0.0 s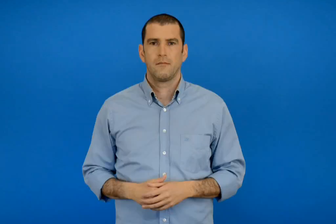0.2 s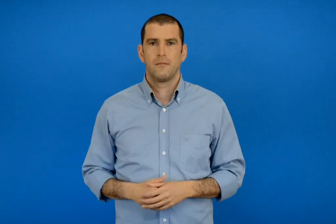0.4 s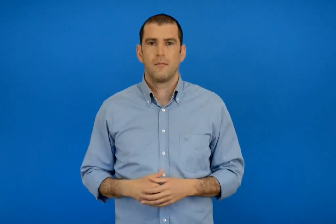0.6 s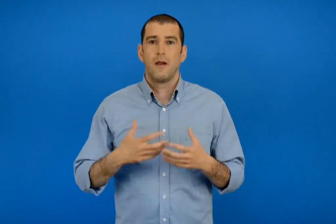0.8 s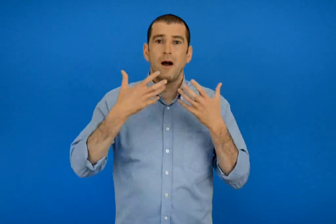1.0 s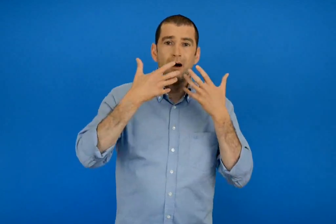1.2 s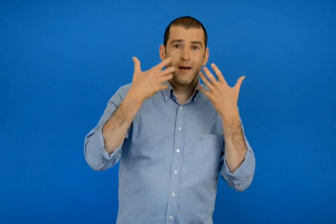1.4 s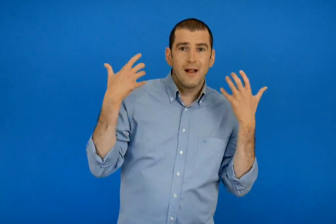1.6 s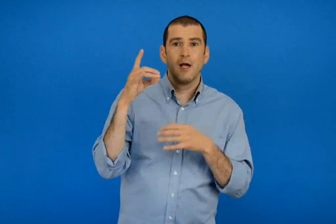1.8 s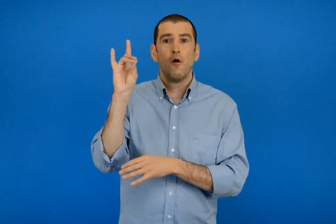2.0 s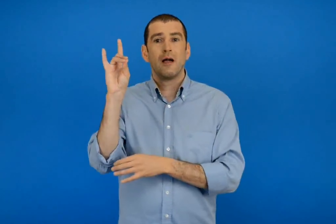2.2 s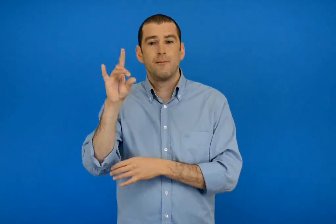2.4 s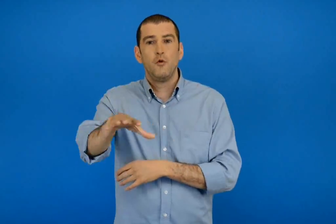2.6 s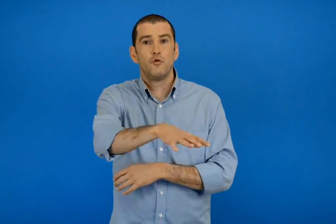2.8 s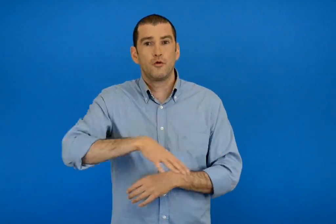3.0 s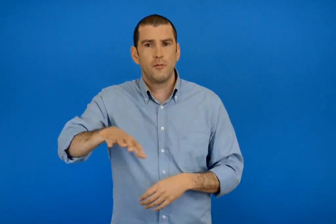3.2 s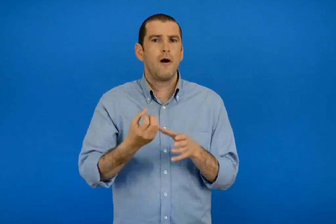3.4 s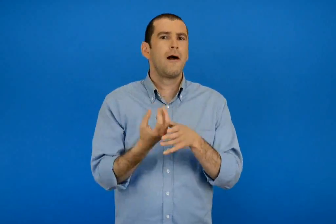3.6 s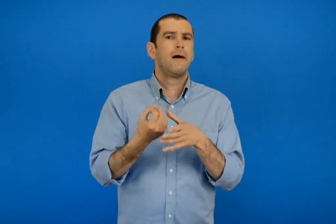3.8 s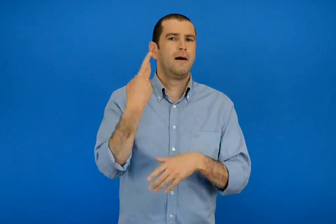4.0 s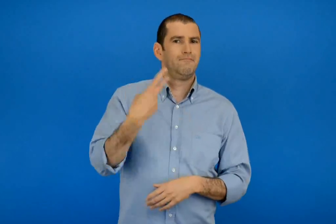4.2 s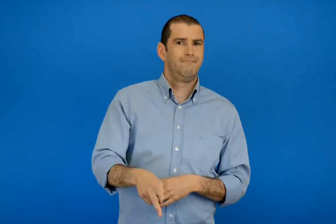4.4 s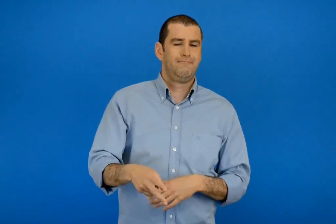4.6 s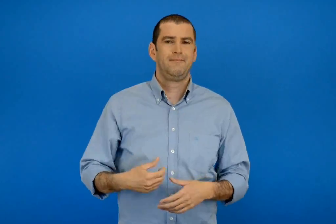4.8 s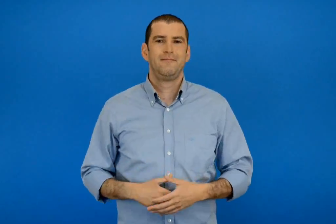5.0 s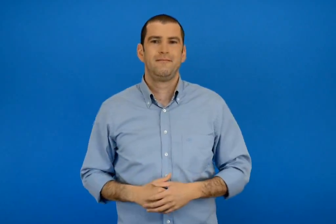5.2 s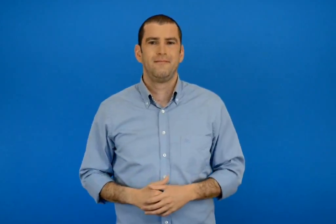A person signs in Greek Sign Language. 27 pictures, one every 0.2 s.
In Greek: τα νέα του λαλεο καμηλοτοπου
